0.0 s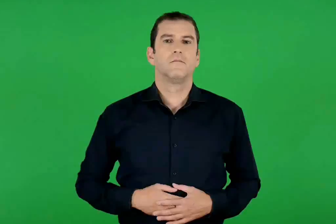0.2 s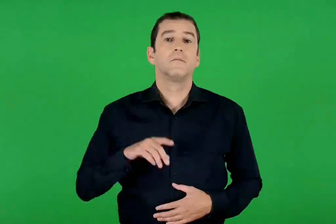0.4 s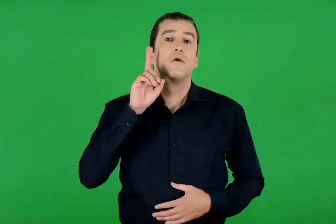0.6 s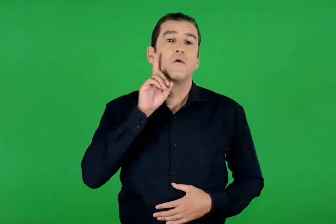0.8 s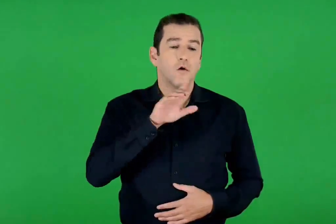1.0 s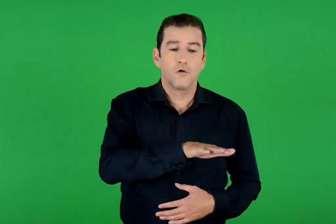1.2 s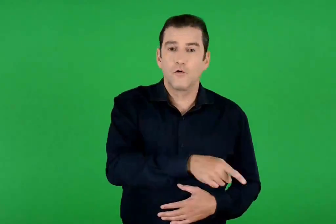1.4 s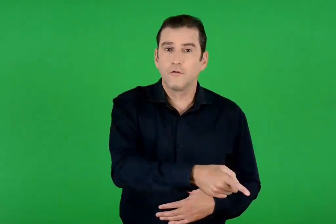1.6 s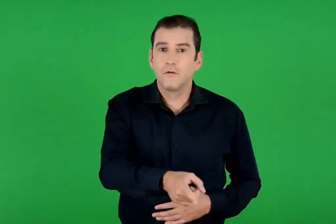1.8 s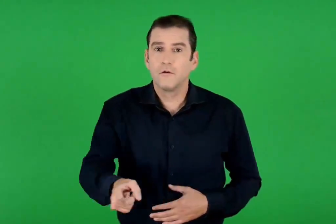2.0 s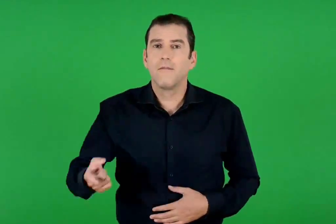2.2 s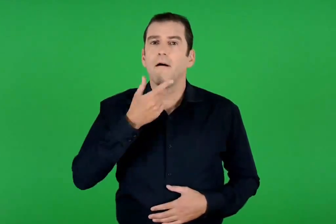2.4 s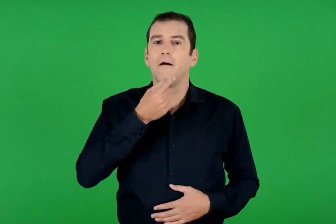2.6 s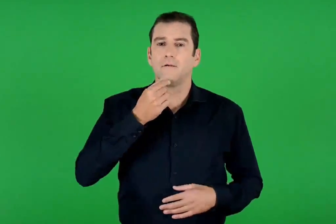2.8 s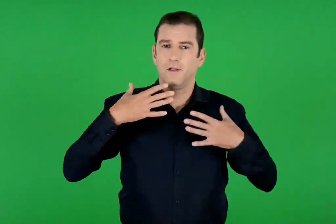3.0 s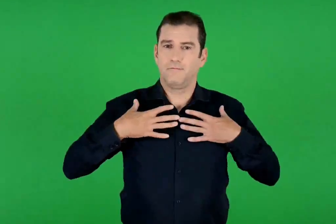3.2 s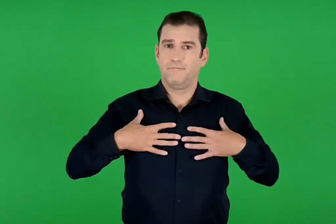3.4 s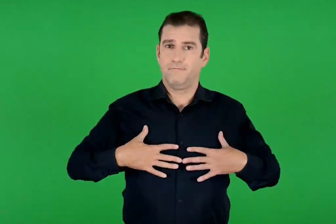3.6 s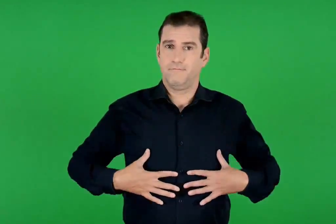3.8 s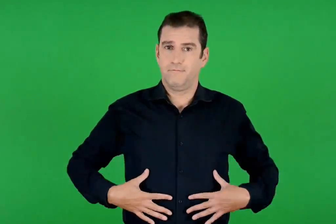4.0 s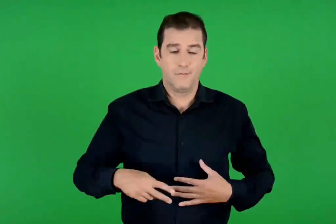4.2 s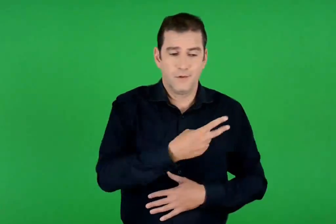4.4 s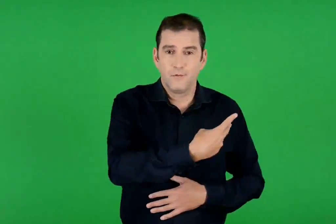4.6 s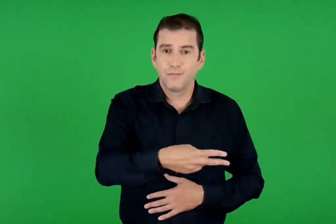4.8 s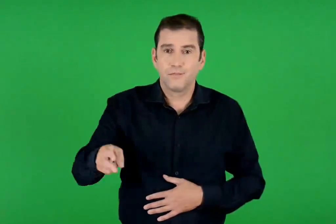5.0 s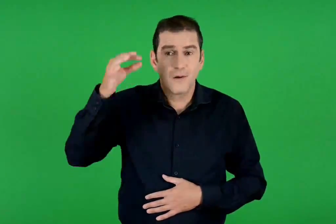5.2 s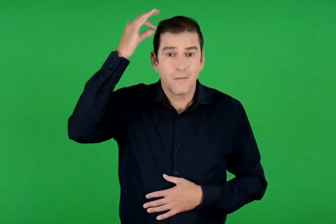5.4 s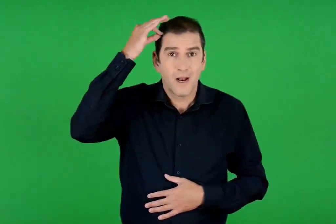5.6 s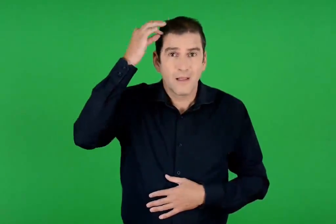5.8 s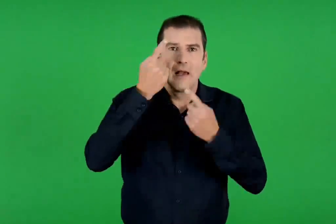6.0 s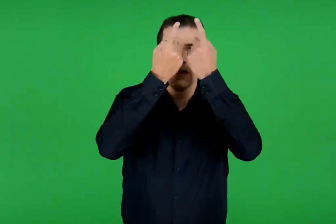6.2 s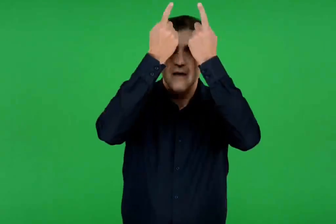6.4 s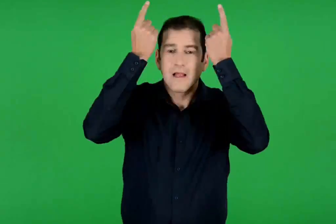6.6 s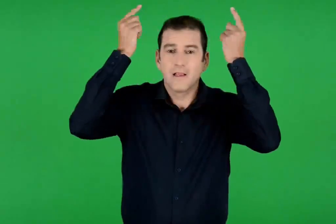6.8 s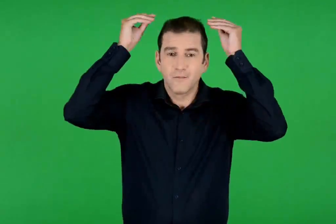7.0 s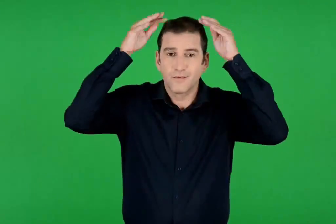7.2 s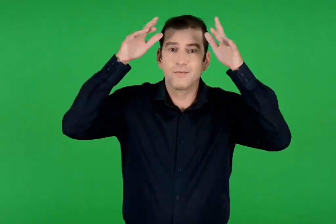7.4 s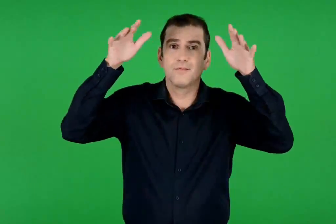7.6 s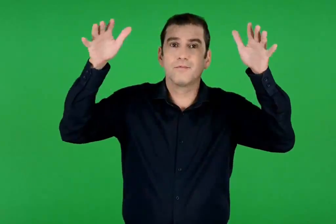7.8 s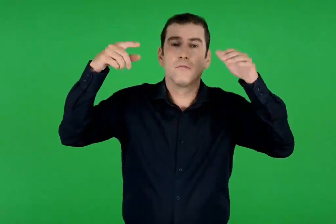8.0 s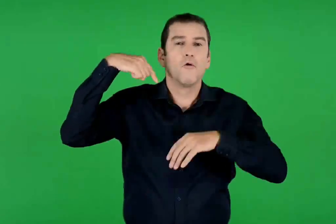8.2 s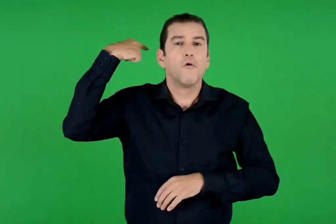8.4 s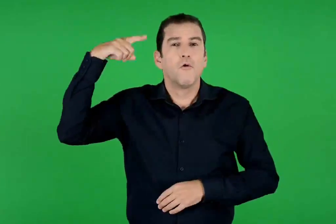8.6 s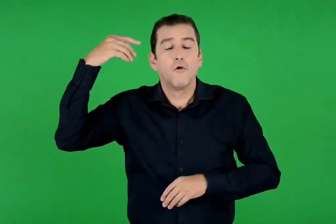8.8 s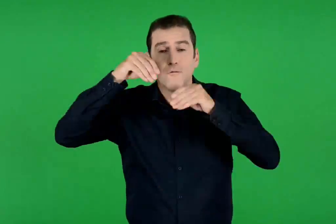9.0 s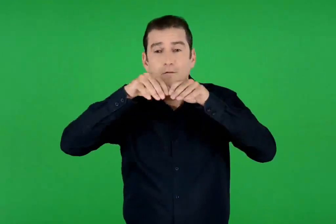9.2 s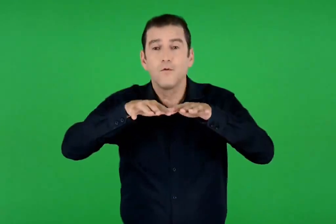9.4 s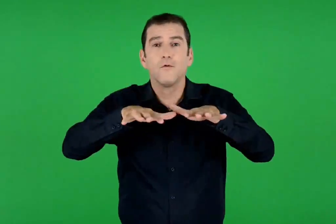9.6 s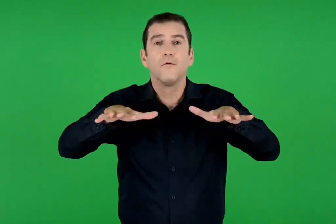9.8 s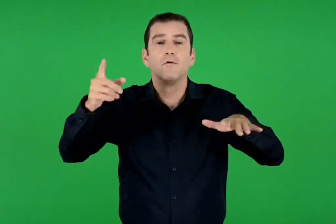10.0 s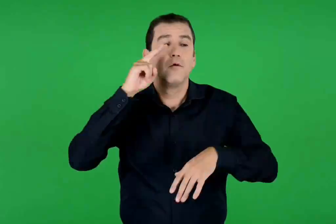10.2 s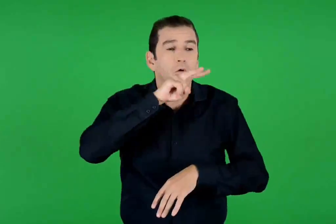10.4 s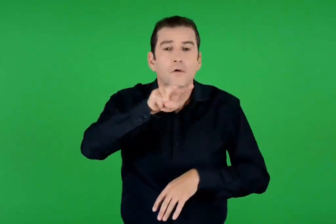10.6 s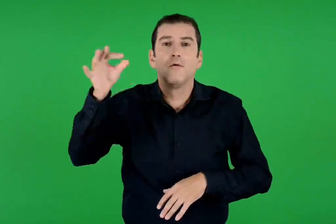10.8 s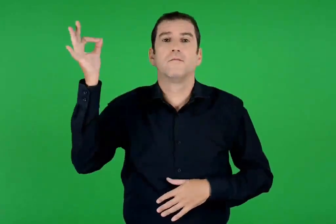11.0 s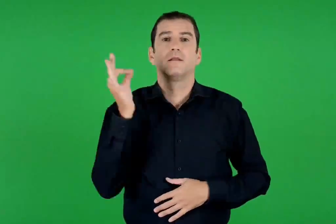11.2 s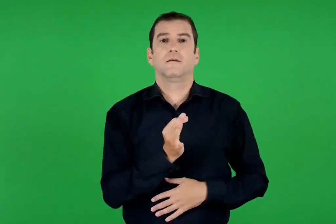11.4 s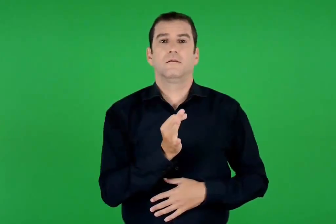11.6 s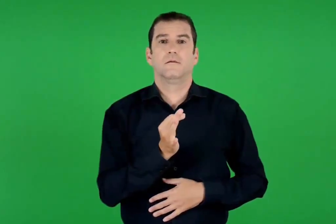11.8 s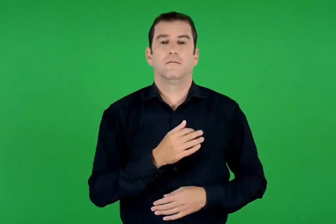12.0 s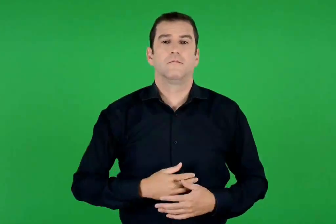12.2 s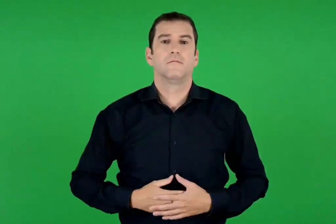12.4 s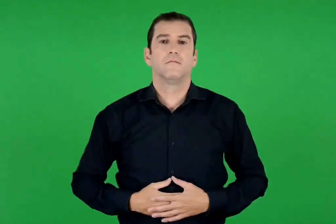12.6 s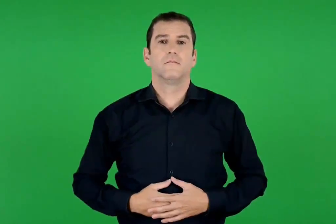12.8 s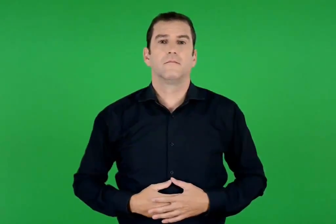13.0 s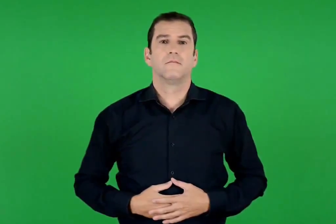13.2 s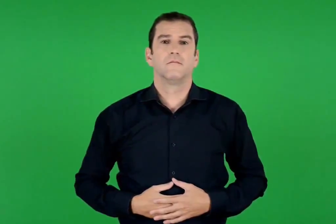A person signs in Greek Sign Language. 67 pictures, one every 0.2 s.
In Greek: στα άσπρα ντυμένα τα κοριτσάκια και στα μαλλάκια τους λάμπουν κεράκια όνειρο από φως μια οπτασία
